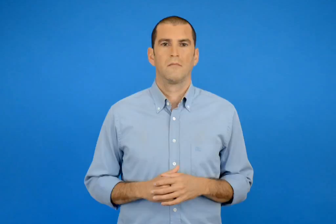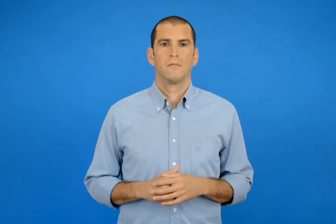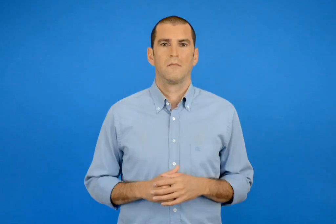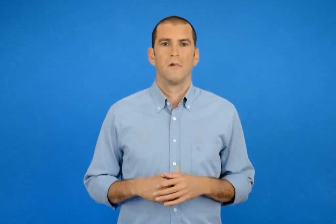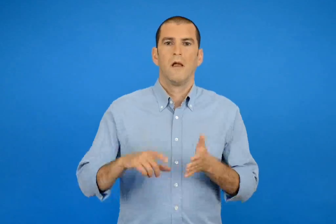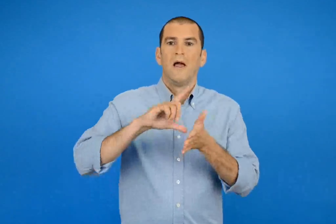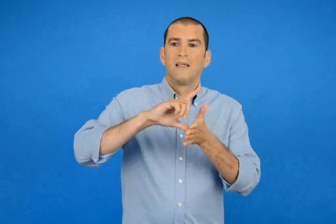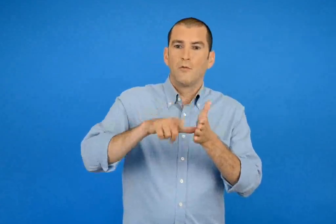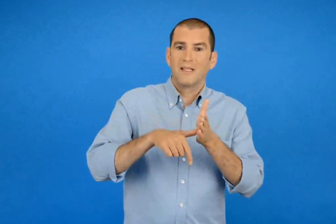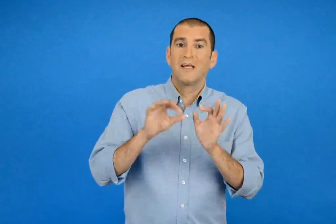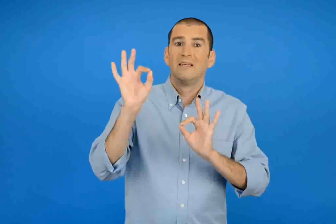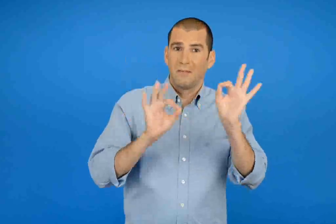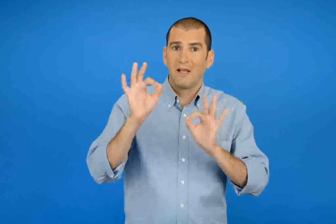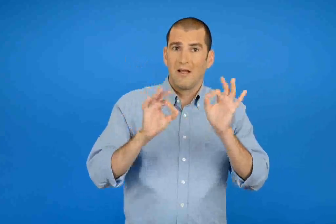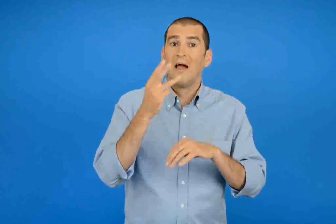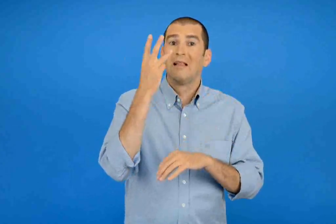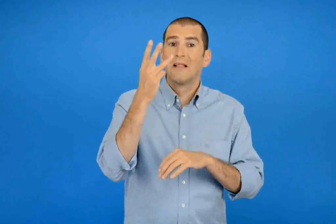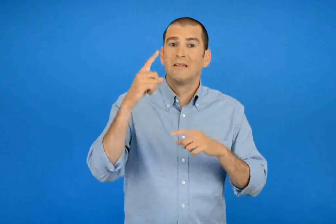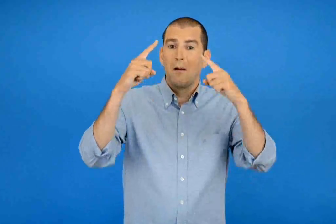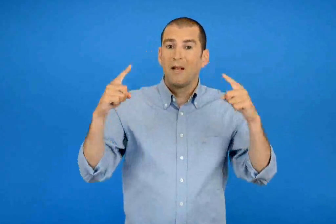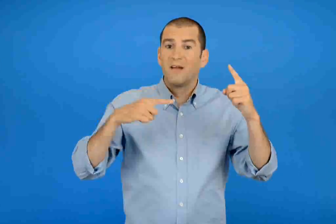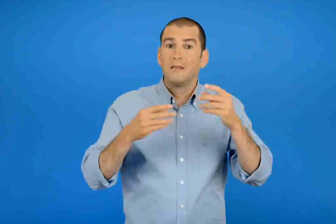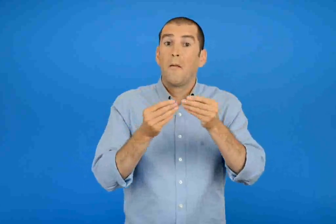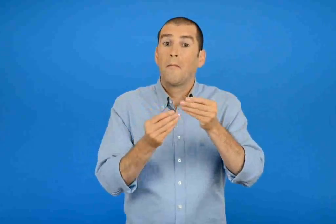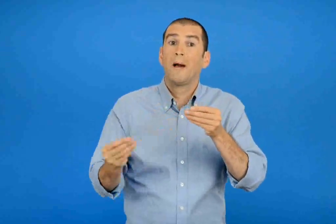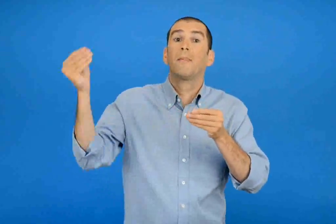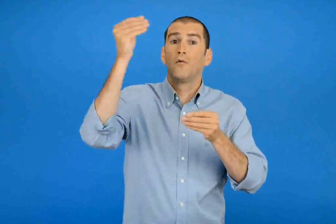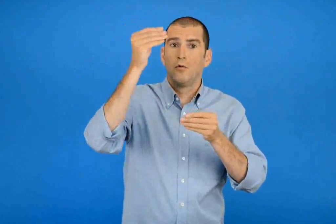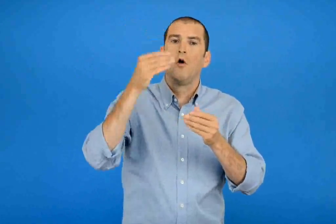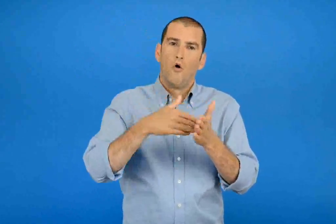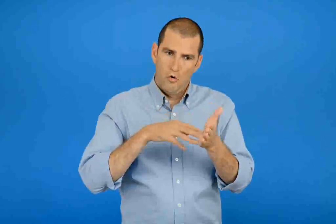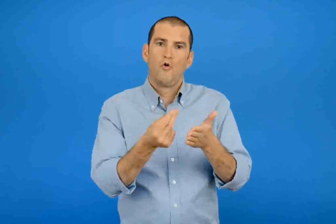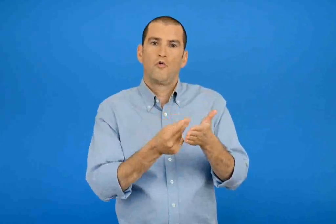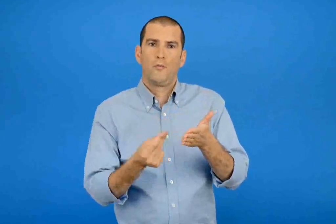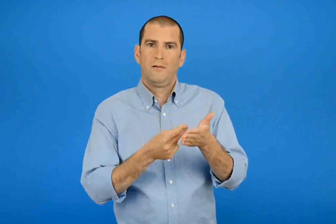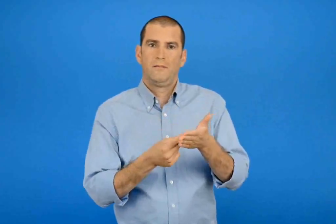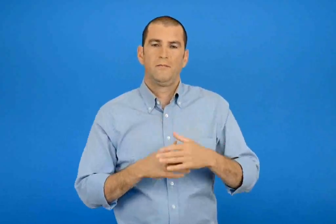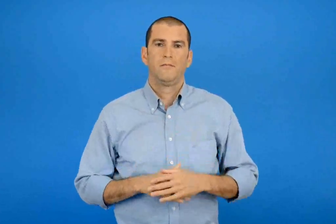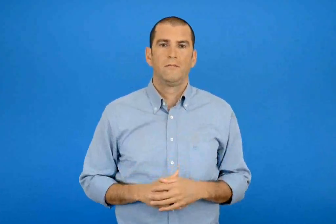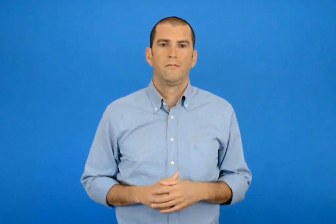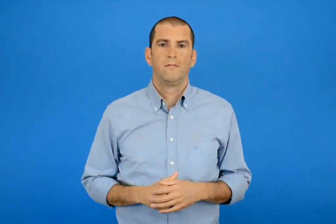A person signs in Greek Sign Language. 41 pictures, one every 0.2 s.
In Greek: χρωματίζω όσα γεωμετρικά σχήματα έχουν περισσότερες από 3 πλευρές
